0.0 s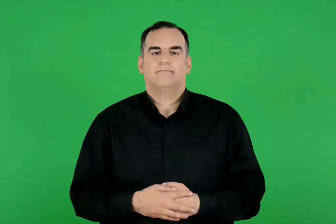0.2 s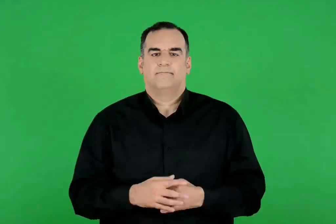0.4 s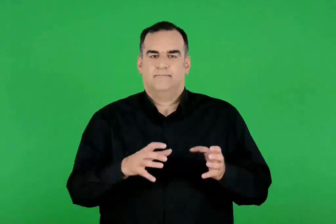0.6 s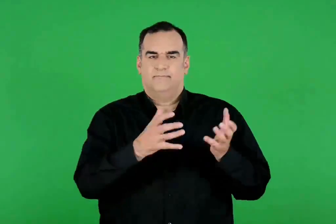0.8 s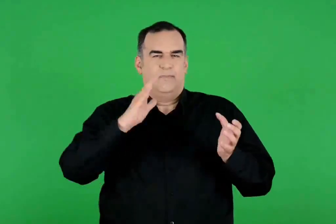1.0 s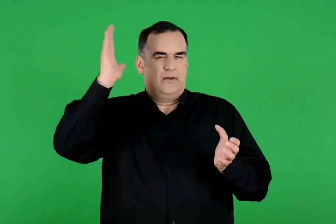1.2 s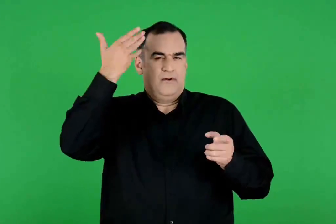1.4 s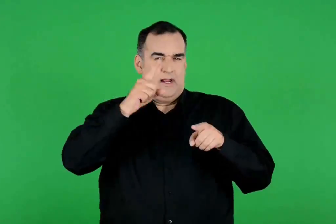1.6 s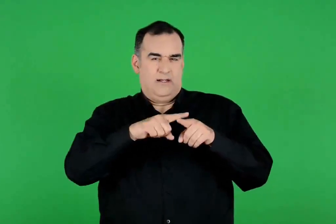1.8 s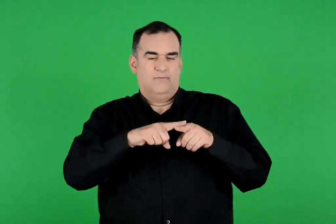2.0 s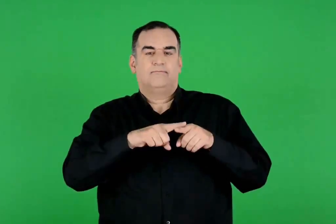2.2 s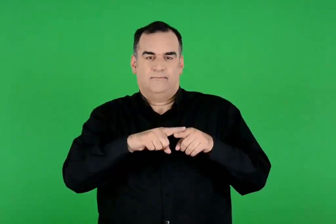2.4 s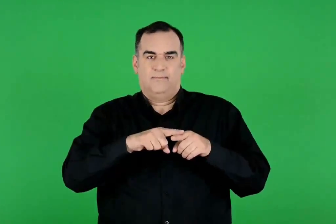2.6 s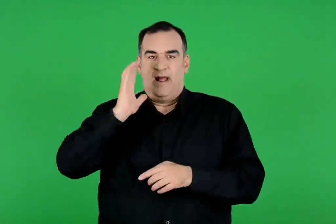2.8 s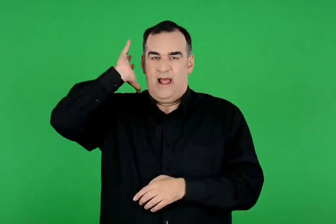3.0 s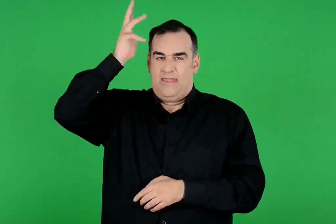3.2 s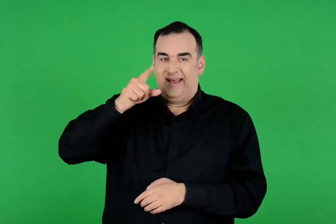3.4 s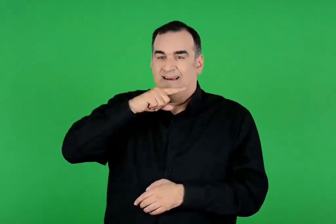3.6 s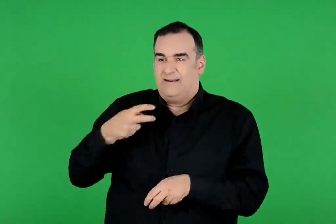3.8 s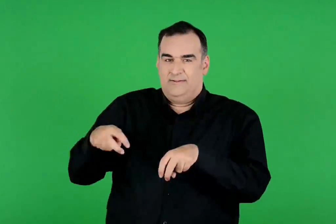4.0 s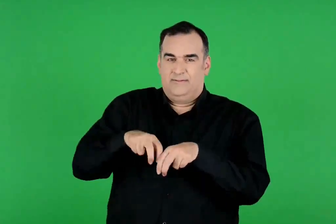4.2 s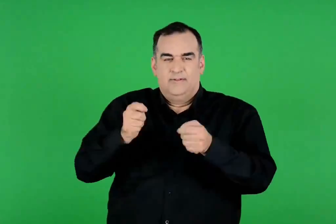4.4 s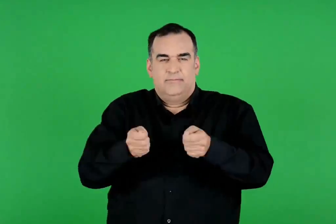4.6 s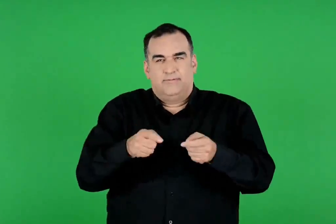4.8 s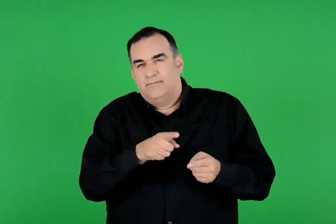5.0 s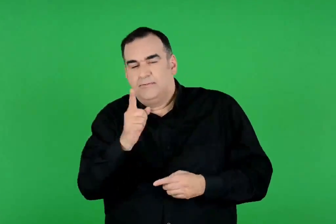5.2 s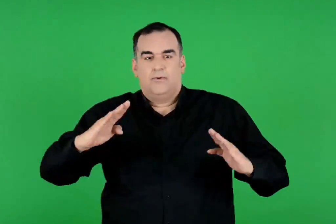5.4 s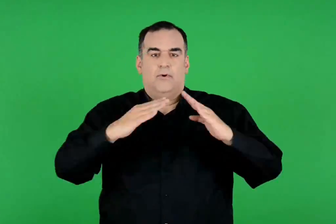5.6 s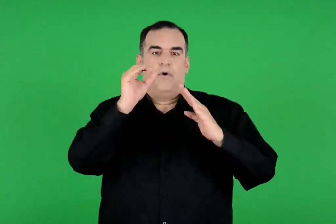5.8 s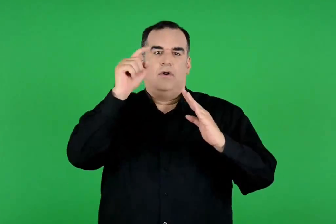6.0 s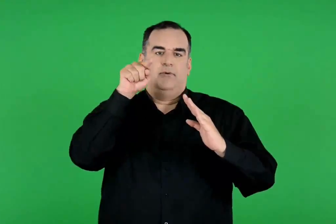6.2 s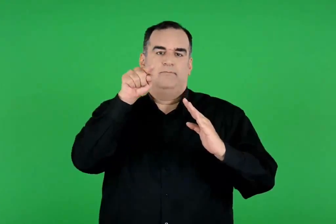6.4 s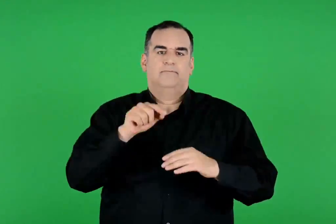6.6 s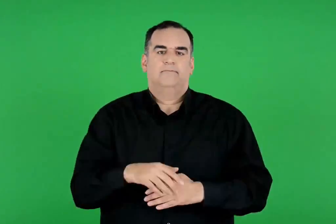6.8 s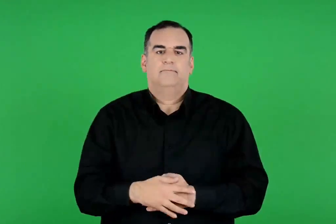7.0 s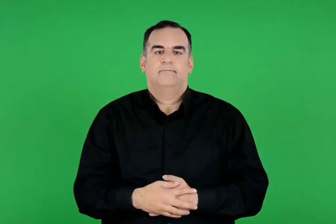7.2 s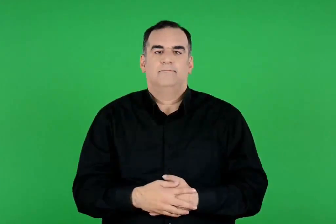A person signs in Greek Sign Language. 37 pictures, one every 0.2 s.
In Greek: η αθηνά οδηγεί τον ηρακλή στον όλυμπο. από αρχαίο ελληνικό αγγείο
